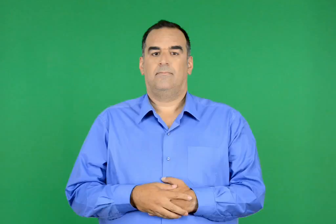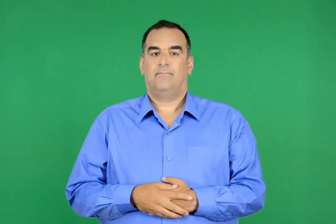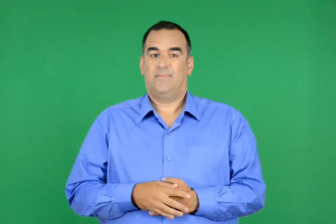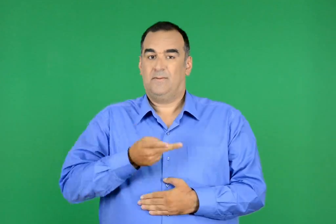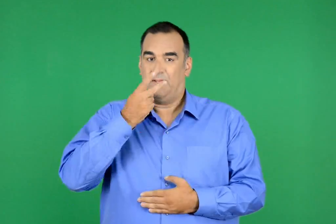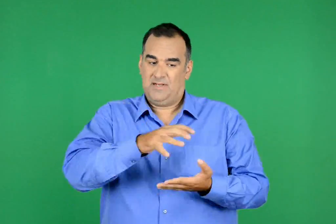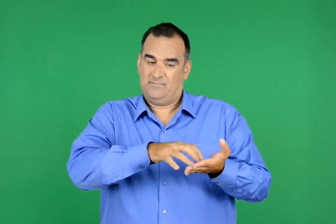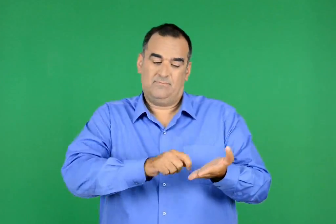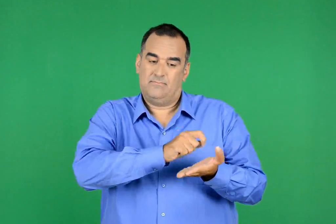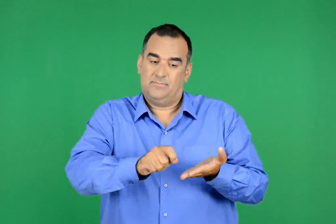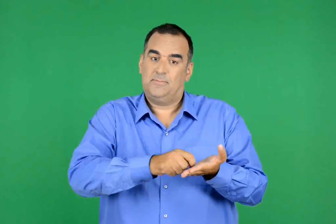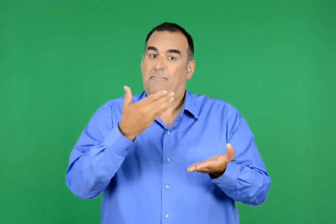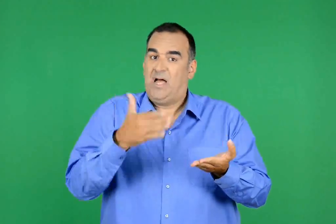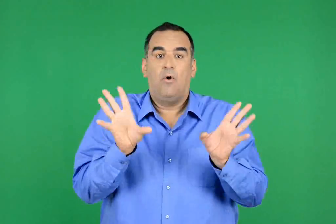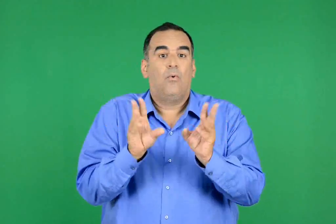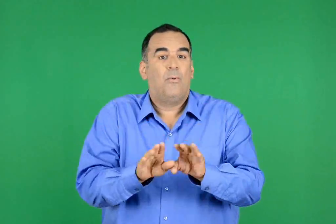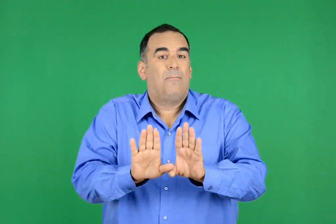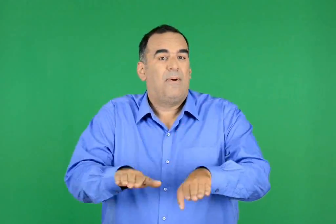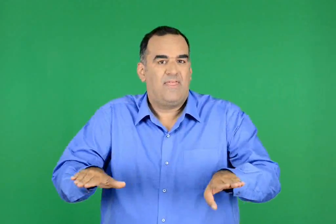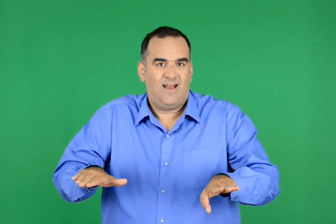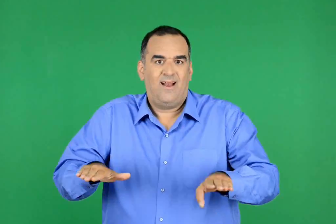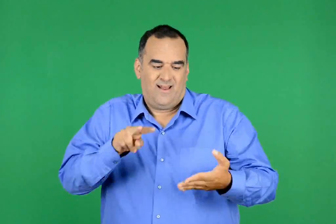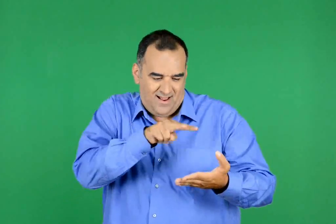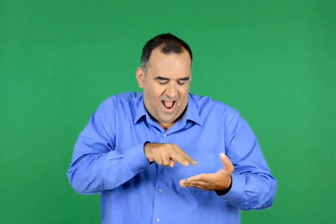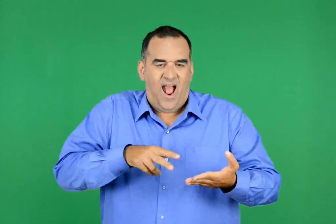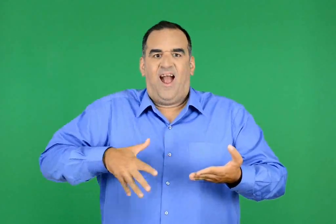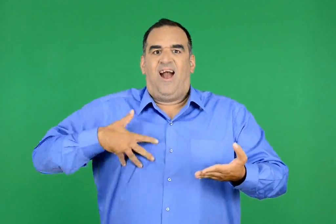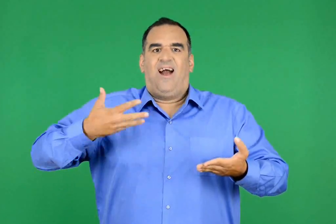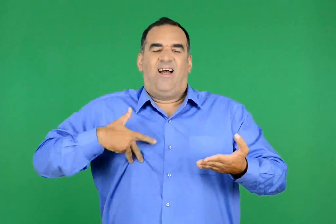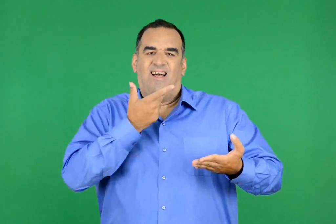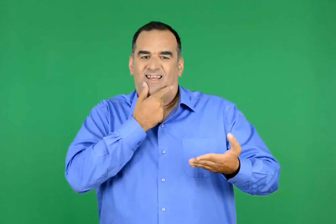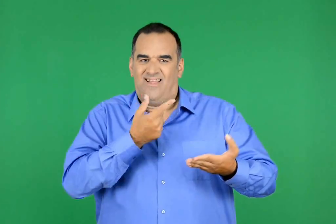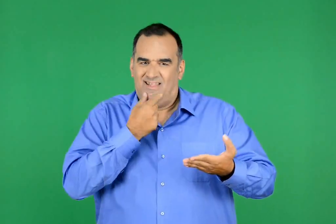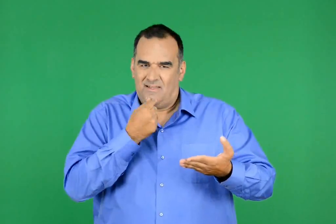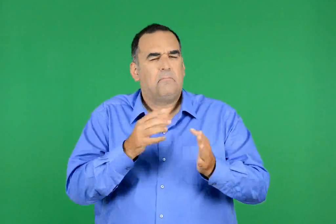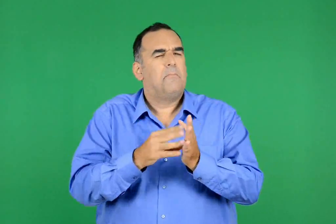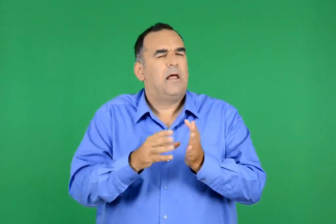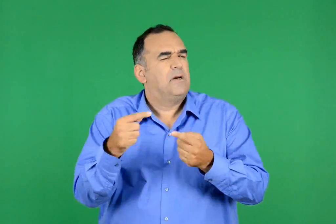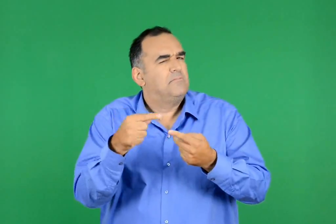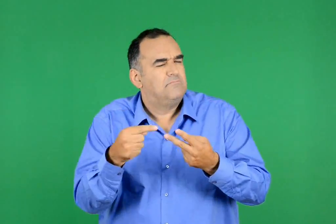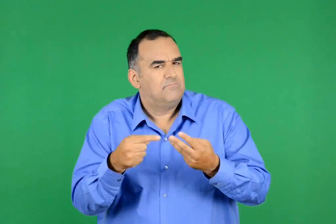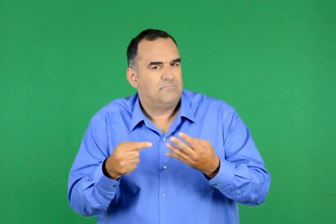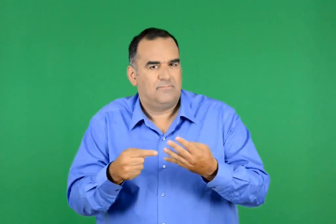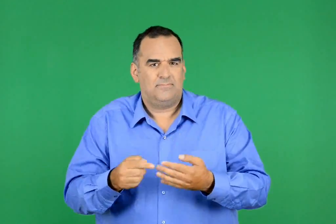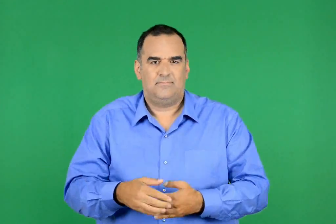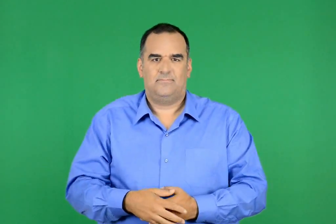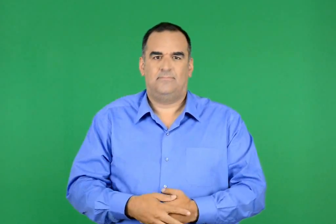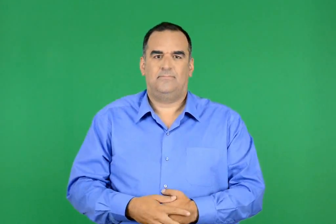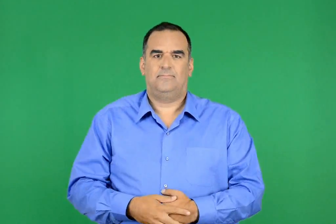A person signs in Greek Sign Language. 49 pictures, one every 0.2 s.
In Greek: τα ποιήματα του συνήθως αντλούν τα θέματα τους από την ιστορία , τη µυθολογία και τα προβλήματα του σημερινού ανθρώπου
